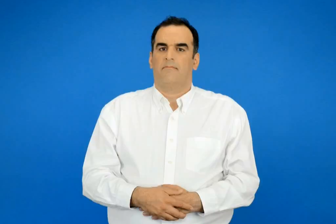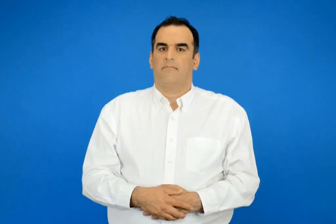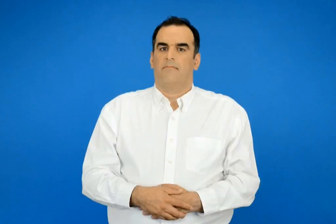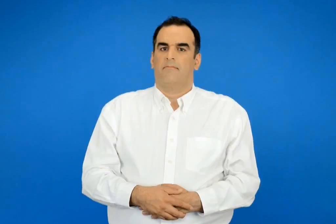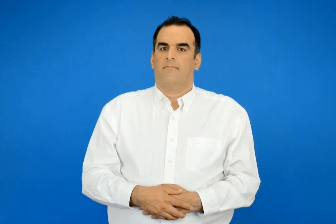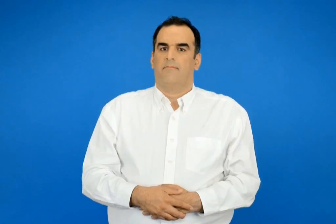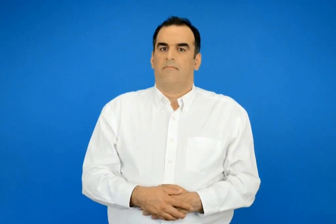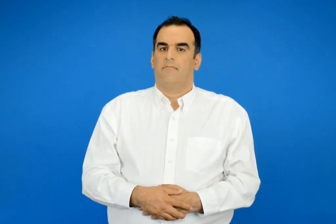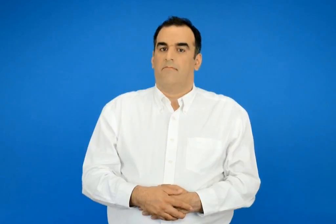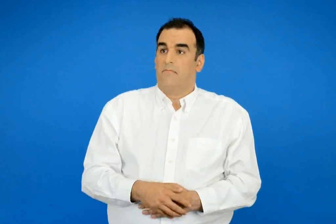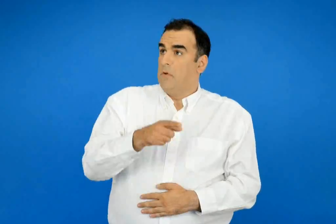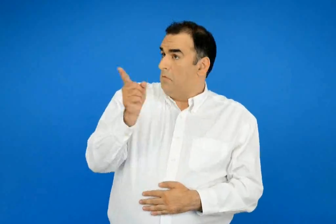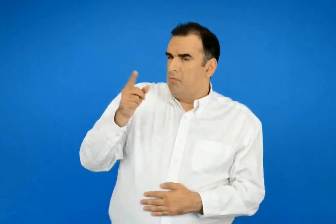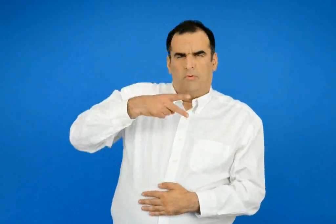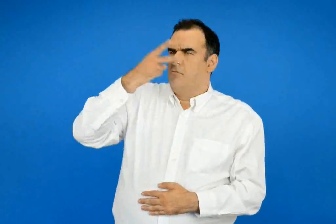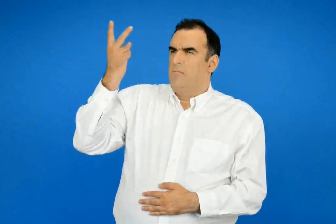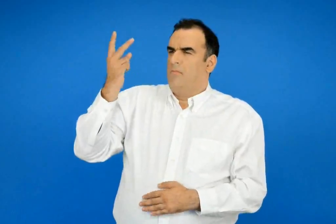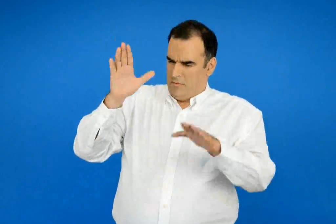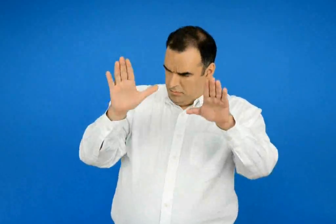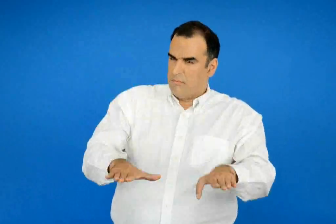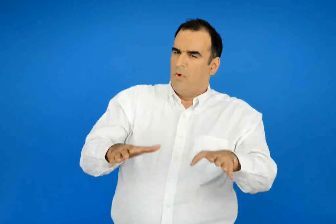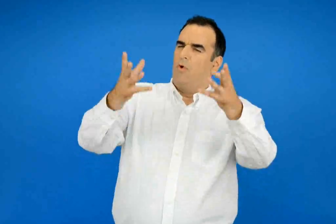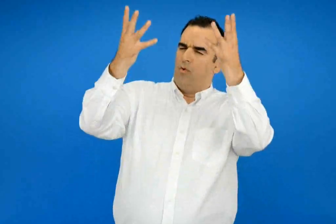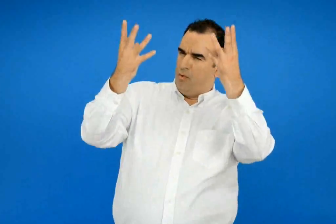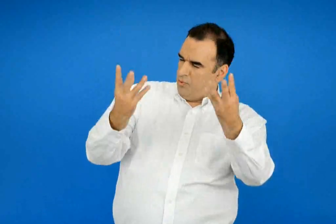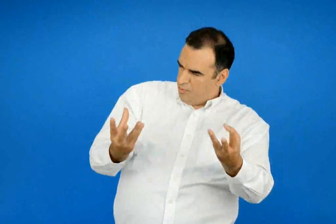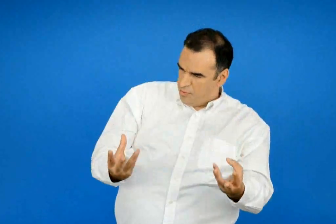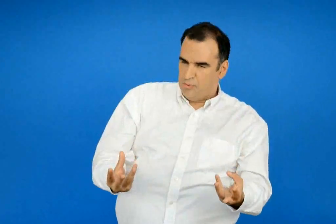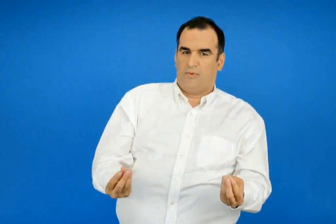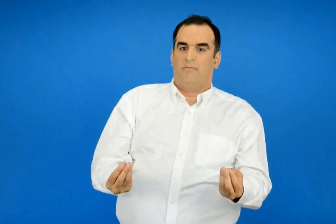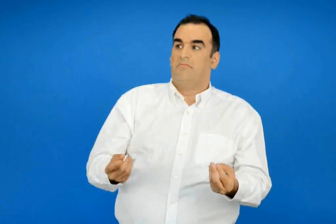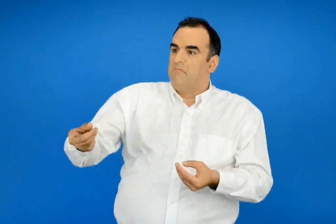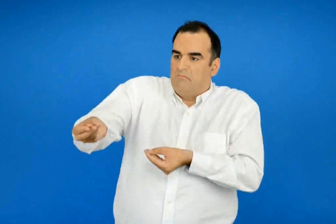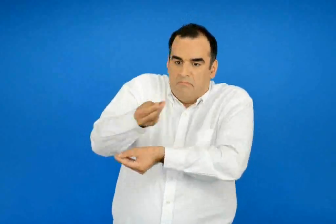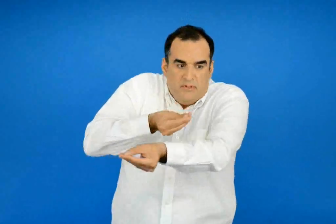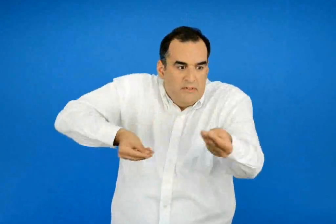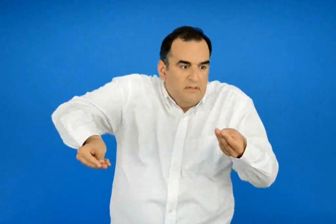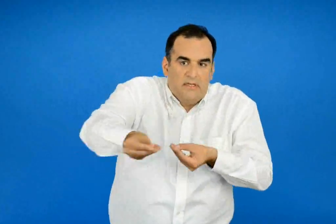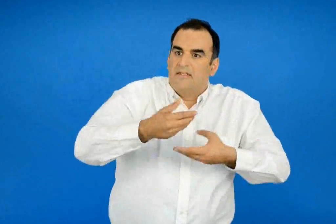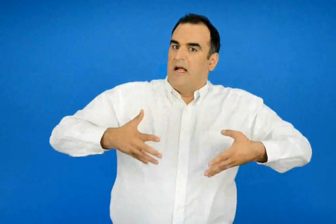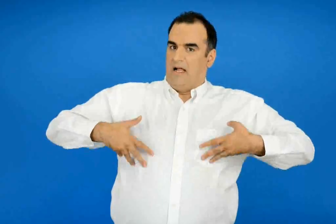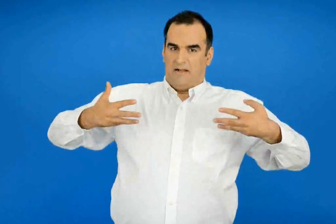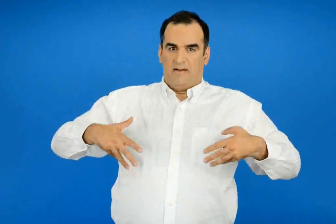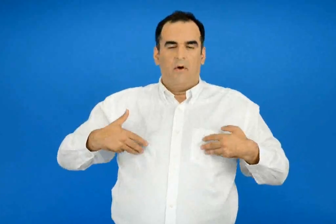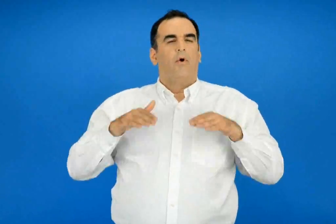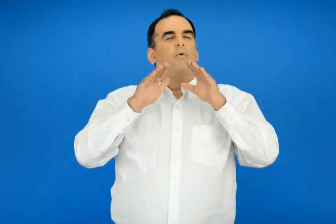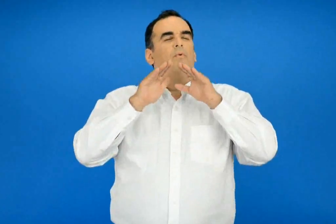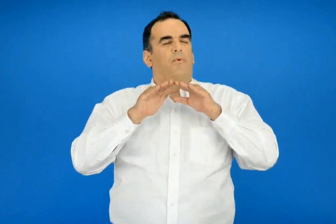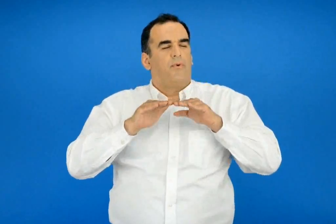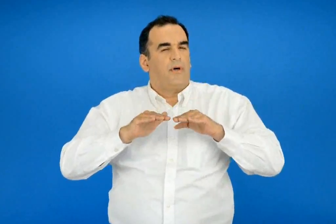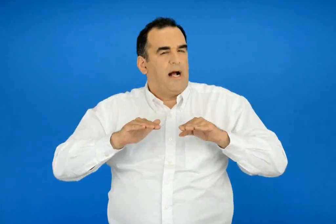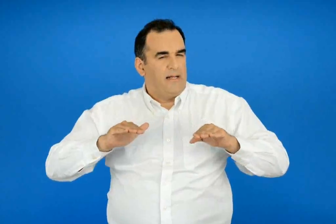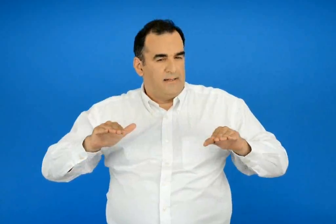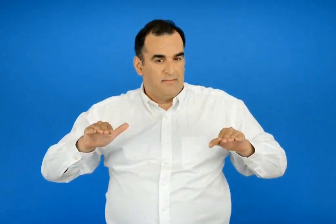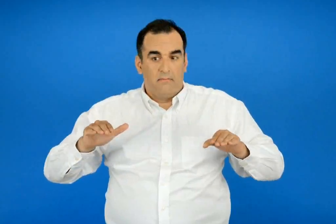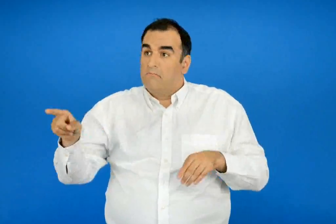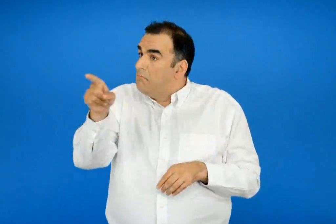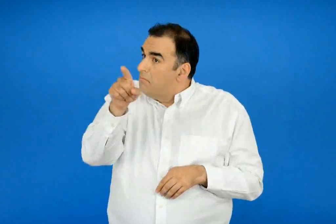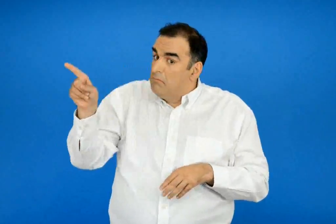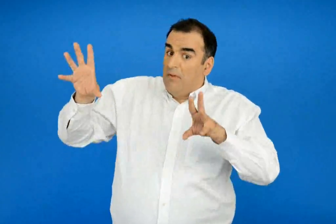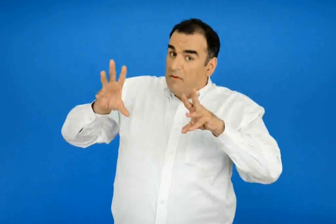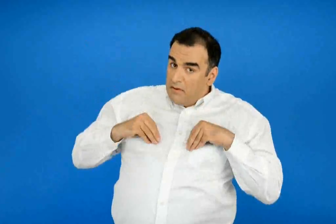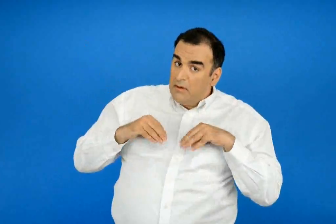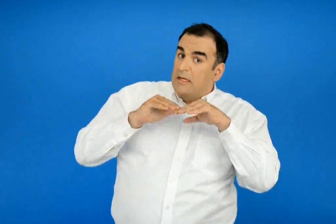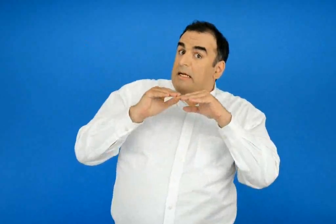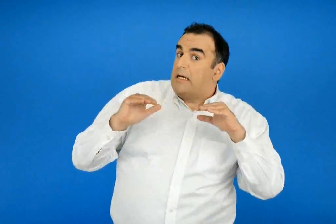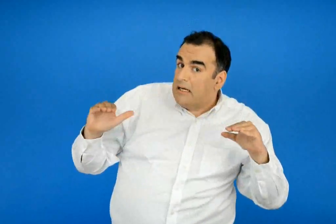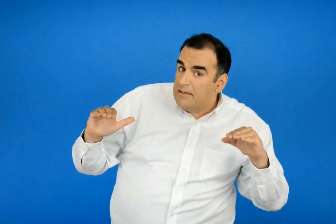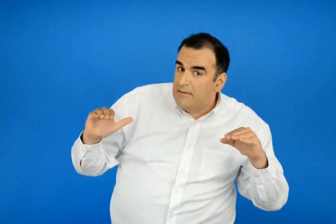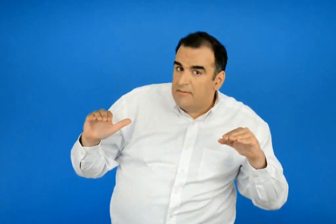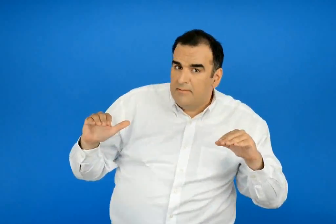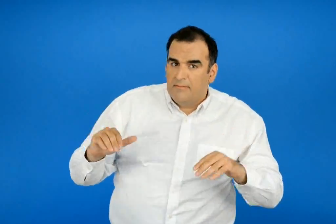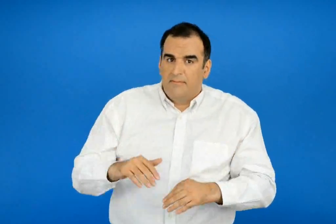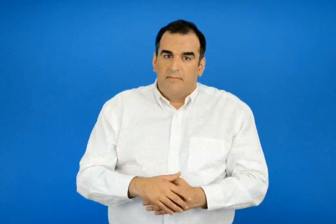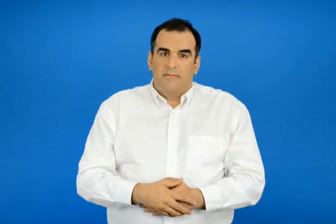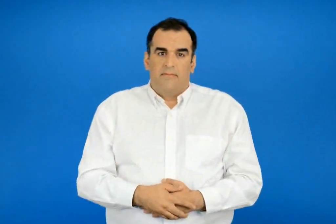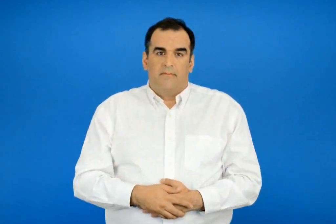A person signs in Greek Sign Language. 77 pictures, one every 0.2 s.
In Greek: όσο θέλετε μπορείτε διπλά μας να μοιραστείτε τη χαρά και τη γαληνή αν δεχτείτε την ειρήνη
